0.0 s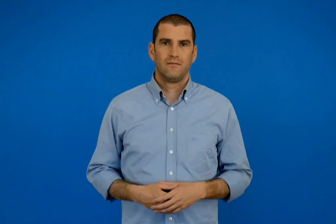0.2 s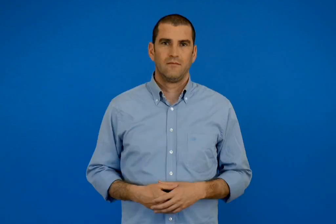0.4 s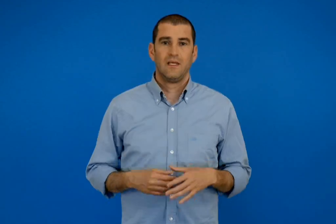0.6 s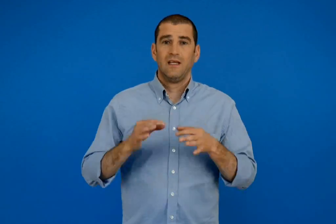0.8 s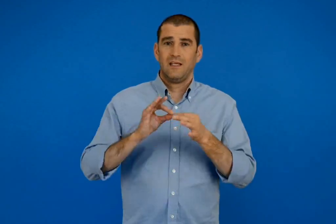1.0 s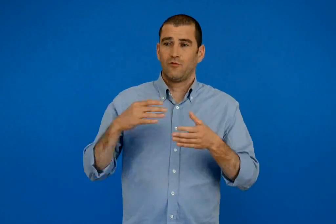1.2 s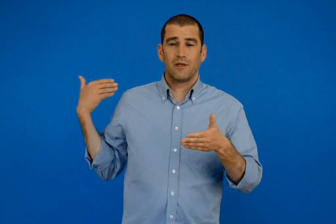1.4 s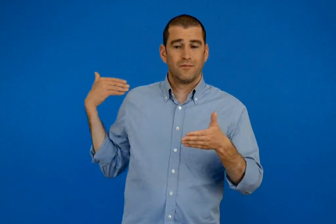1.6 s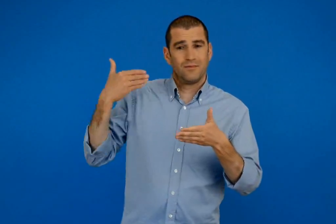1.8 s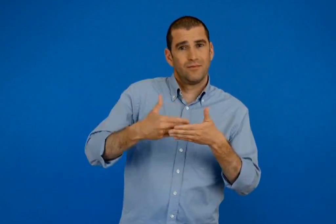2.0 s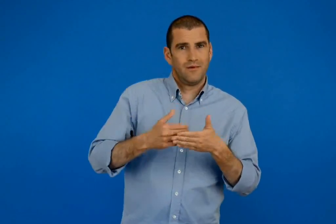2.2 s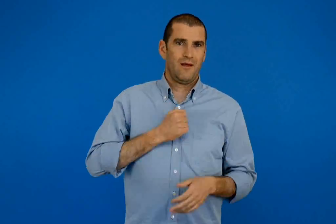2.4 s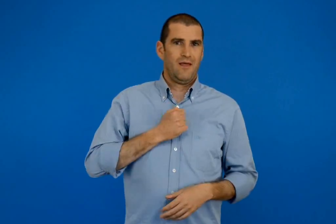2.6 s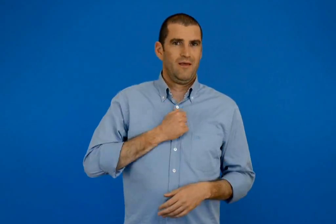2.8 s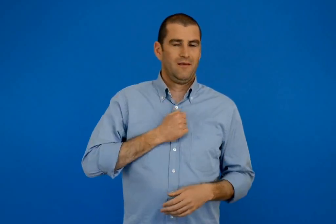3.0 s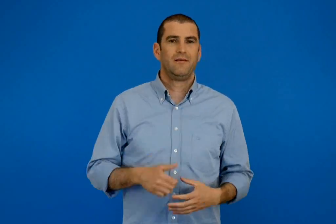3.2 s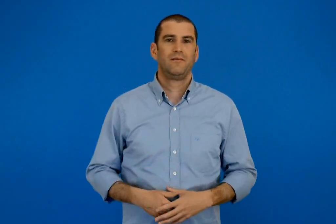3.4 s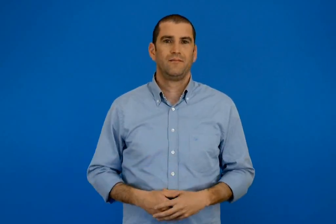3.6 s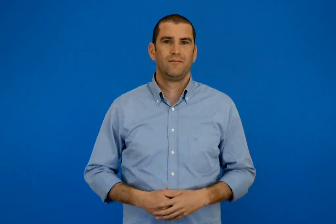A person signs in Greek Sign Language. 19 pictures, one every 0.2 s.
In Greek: η δική μου ιστορία
